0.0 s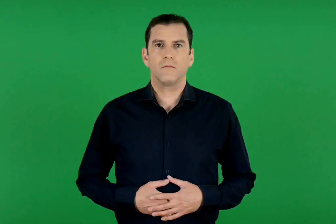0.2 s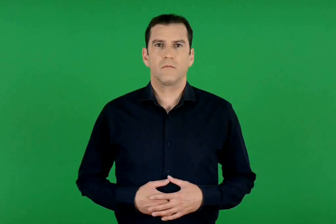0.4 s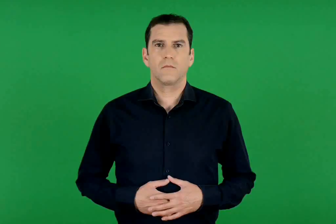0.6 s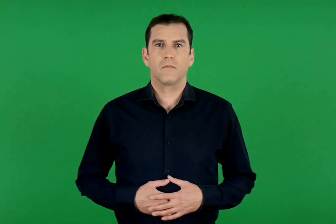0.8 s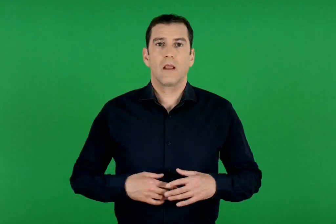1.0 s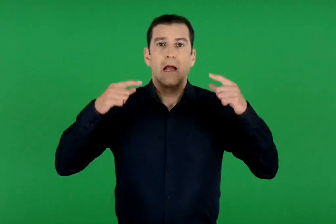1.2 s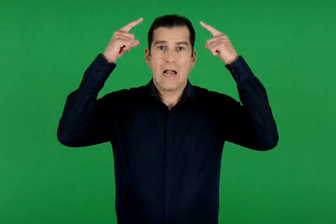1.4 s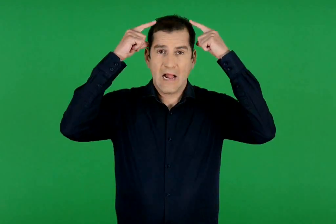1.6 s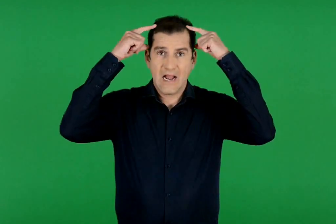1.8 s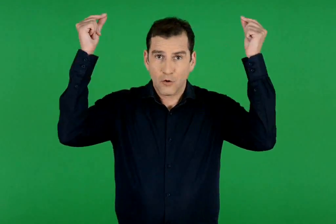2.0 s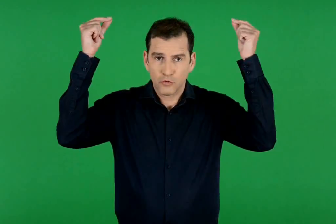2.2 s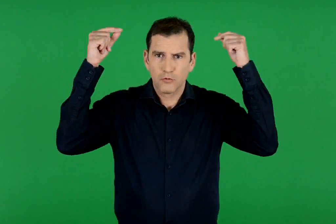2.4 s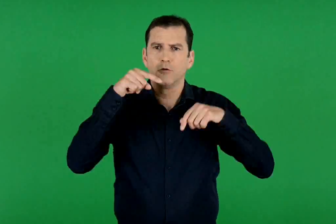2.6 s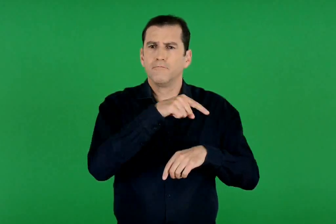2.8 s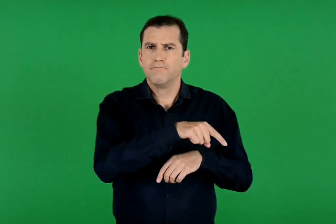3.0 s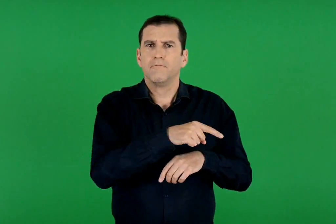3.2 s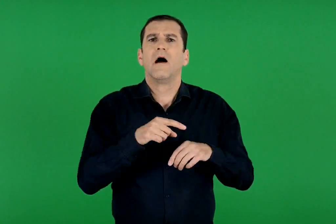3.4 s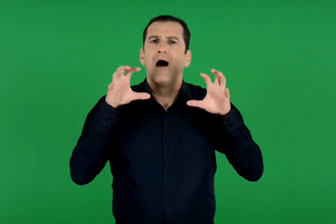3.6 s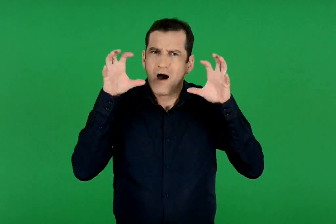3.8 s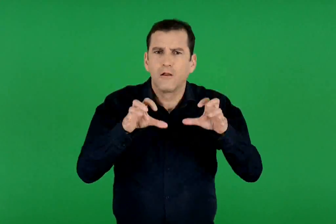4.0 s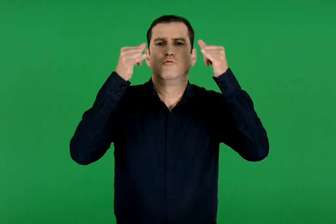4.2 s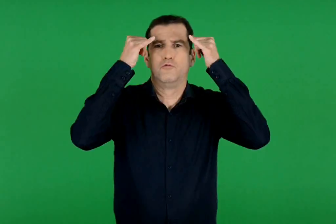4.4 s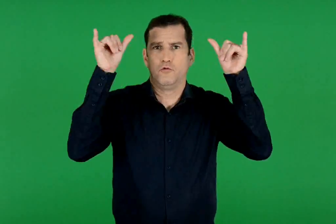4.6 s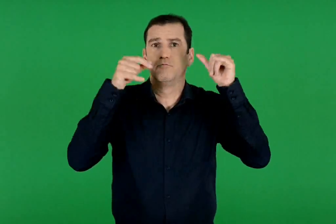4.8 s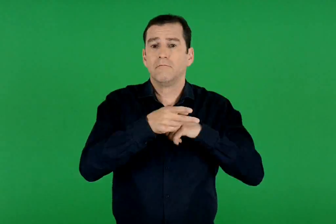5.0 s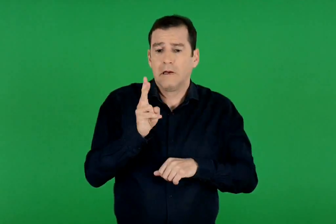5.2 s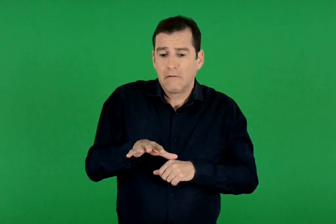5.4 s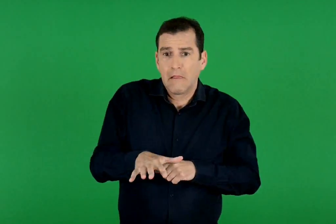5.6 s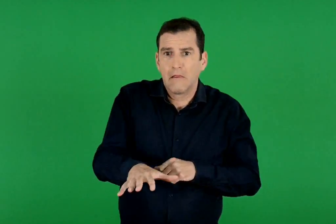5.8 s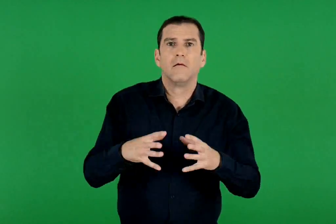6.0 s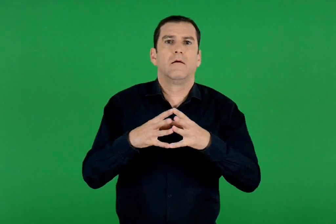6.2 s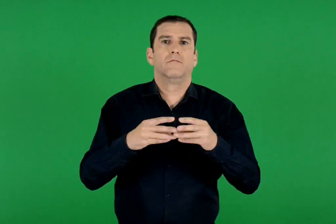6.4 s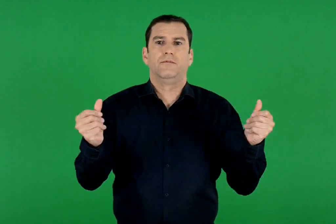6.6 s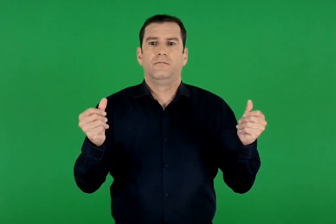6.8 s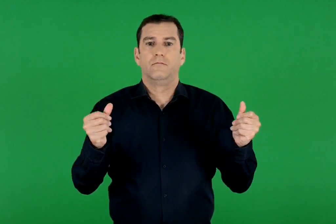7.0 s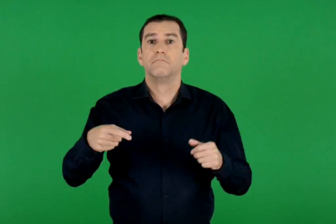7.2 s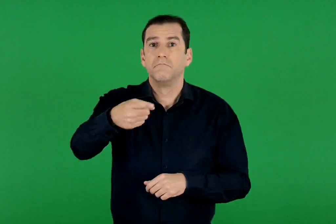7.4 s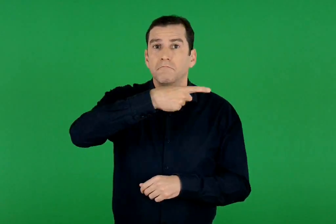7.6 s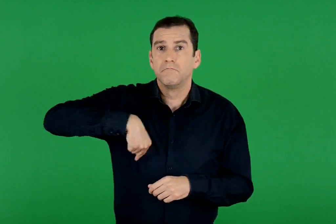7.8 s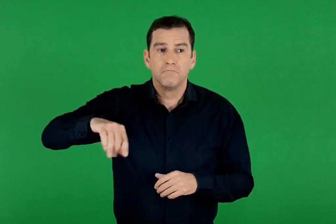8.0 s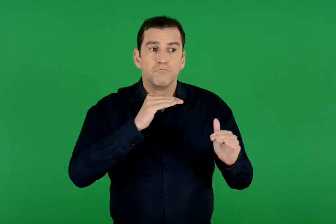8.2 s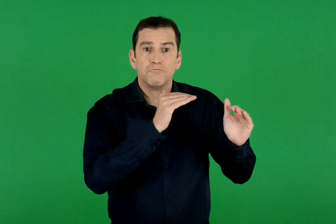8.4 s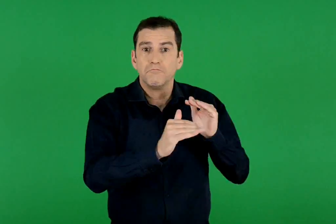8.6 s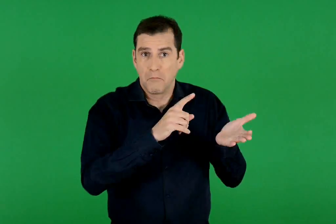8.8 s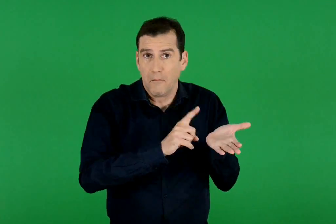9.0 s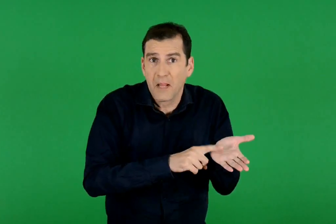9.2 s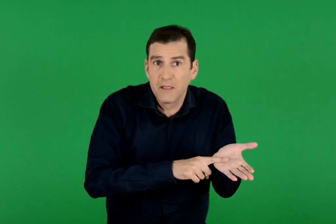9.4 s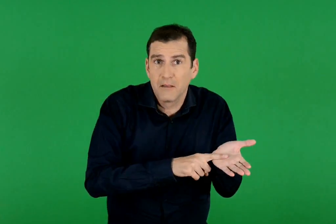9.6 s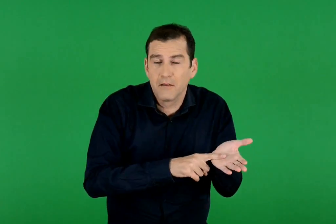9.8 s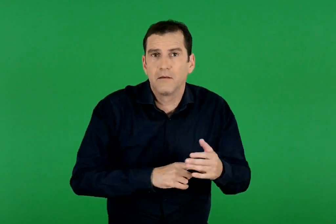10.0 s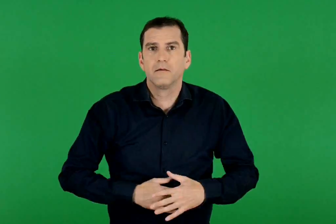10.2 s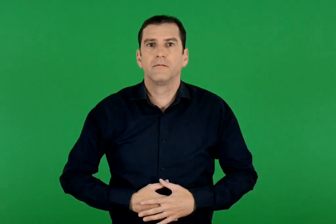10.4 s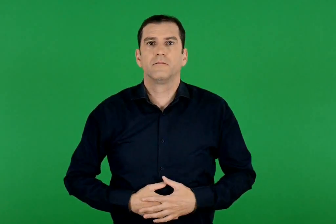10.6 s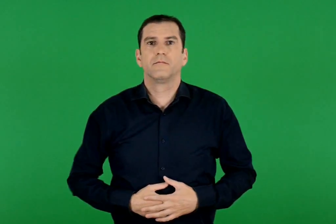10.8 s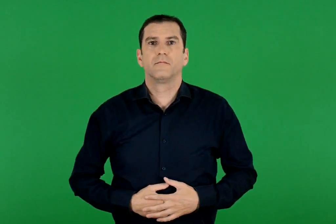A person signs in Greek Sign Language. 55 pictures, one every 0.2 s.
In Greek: ο λύκος , που είναι ένα άγριο ζώο , κινδυνεύει να εξαφανιστεί. μήπως πρέπει να το προστατέψουμε ;
